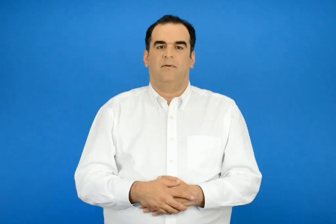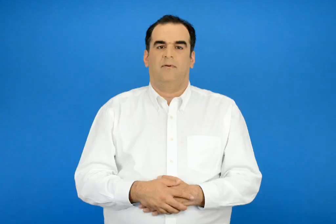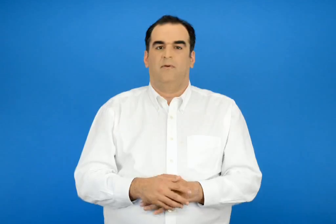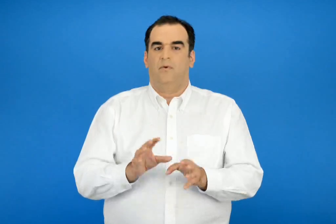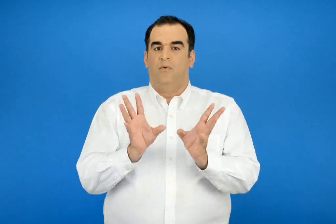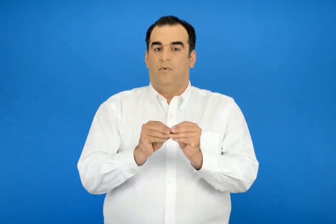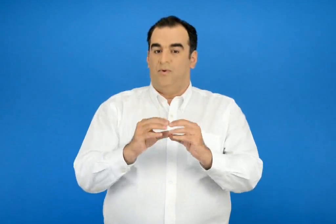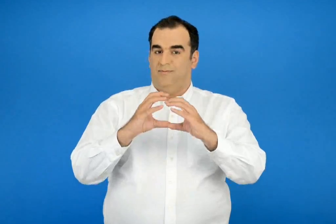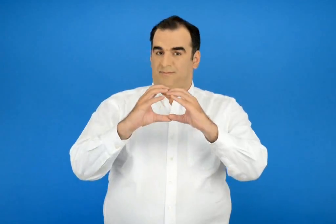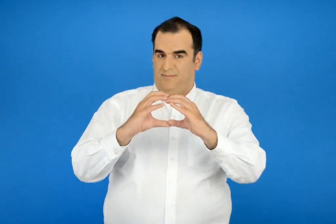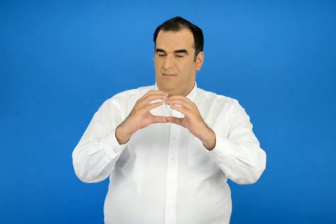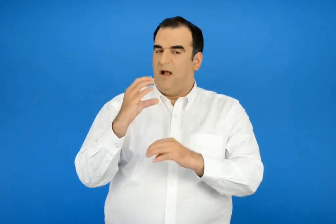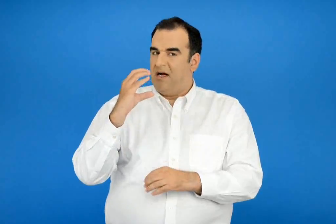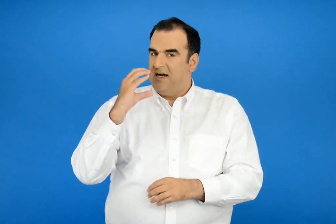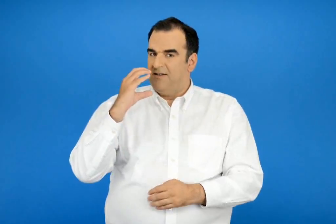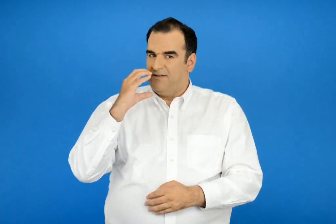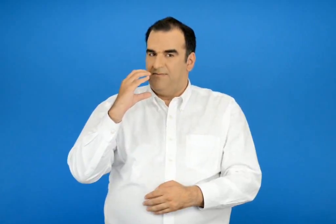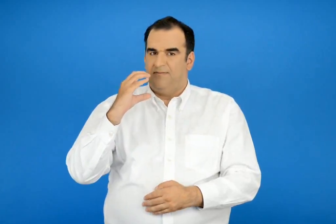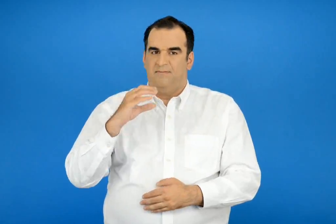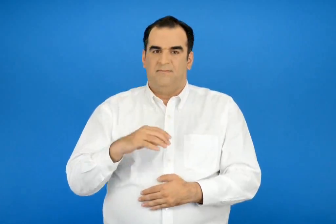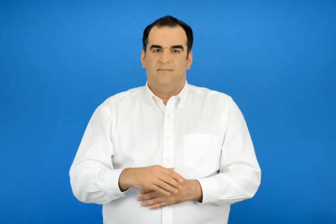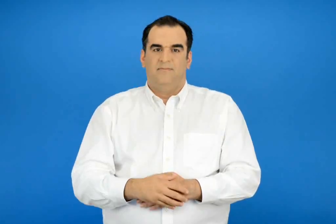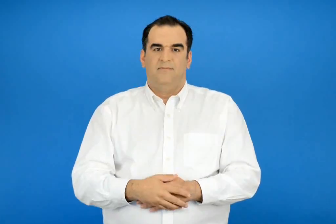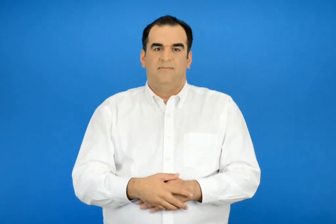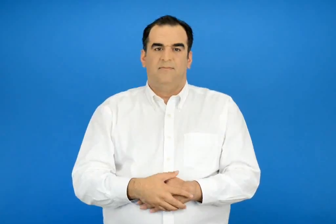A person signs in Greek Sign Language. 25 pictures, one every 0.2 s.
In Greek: είναι στερεά και τα τρώμε
